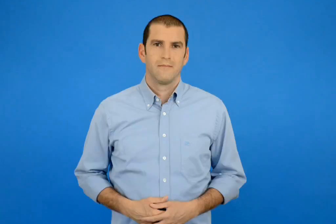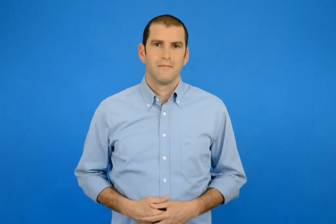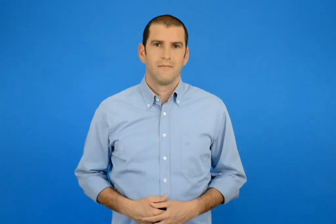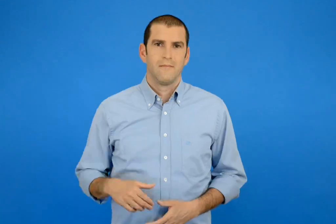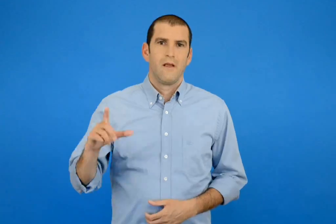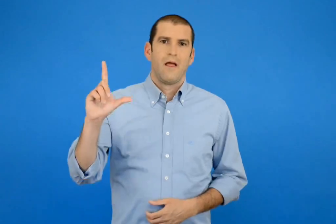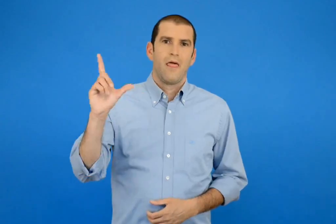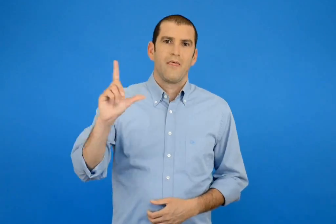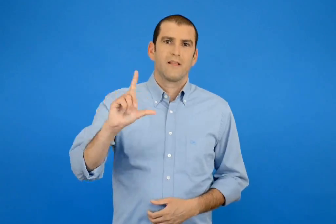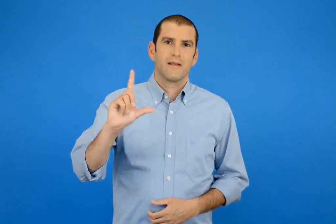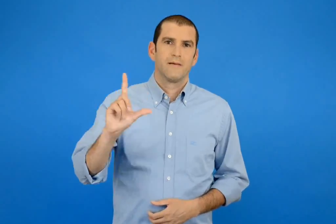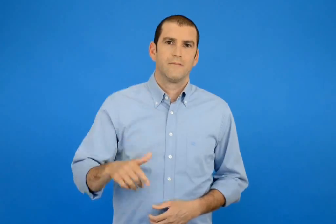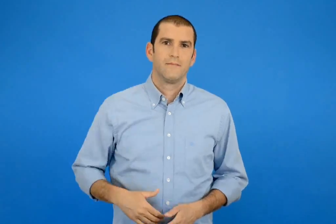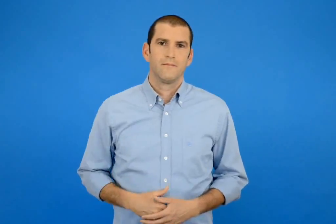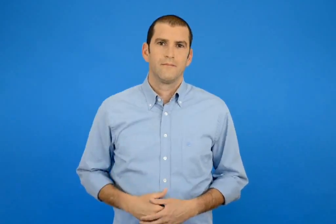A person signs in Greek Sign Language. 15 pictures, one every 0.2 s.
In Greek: δευτερά
